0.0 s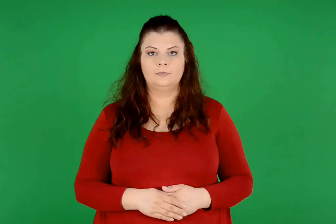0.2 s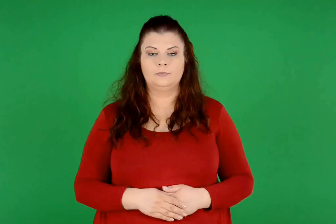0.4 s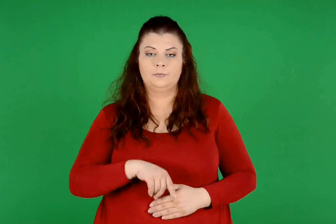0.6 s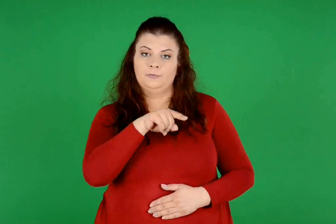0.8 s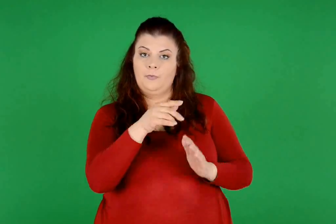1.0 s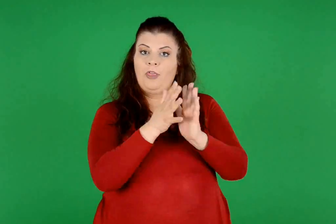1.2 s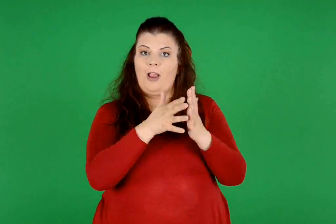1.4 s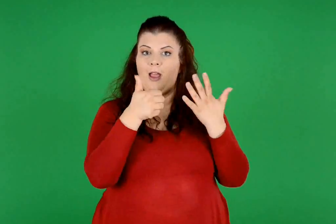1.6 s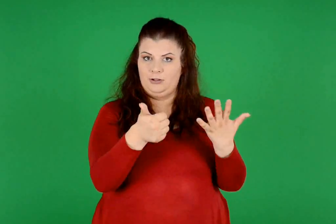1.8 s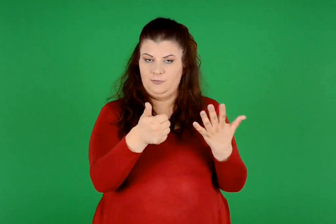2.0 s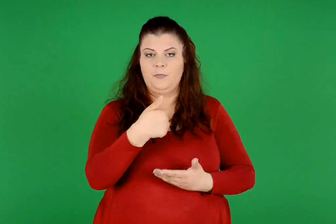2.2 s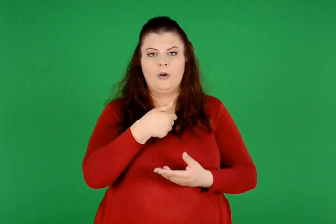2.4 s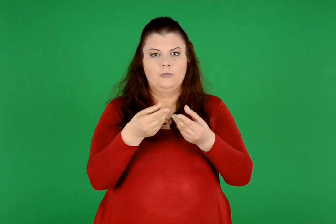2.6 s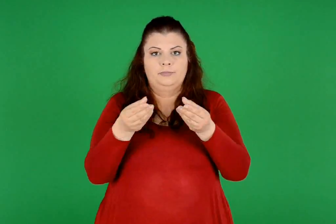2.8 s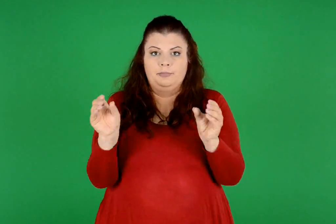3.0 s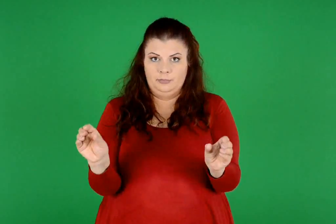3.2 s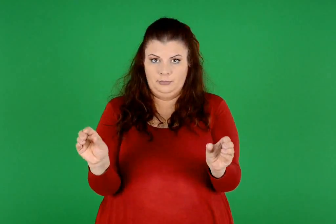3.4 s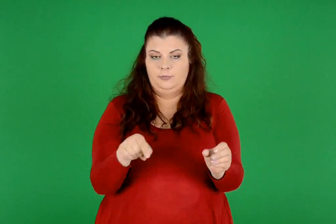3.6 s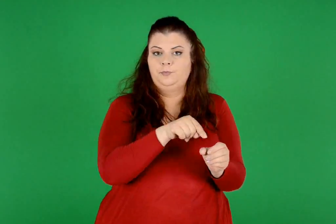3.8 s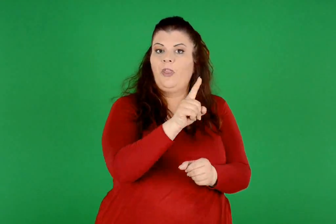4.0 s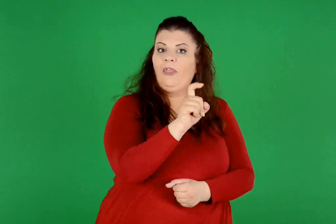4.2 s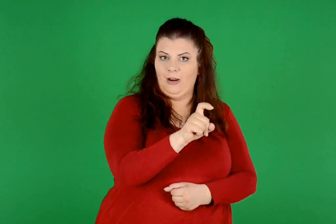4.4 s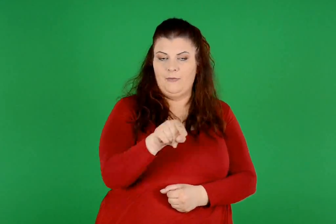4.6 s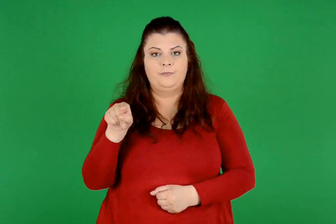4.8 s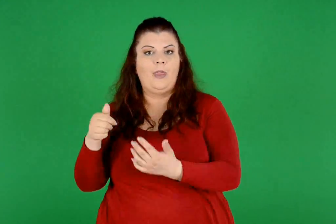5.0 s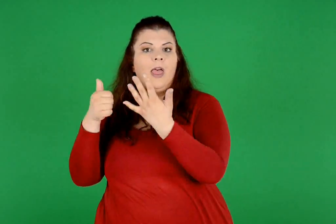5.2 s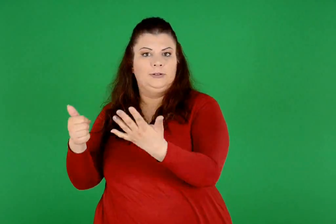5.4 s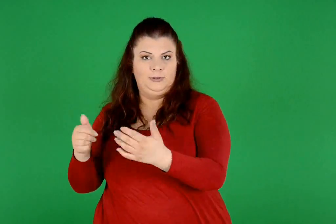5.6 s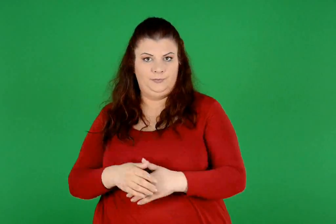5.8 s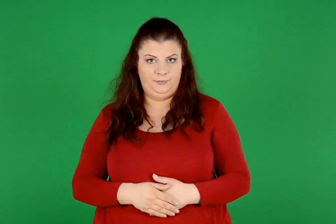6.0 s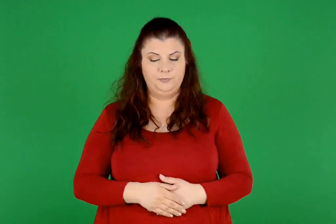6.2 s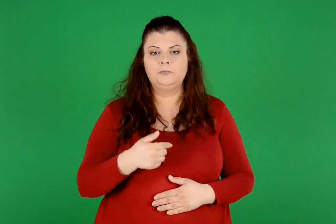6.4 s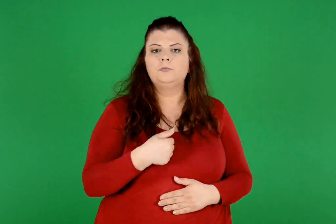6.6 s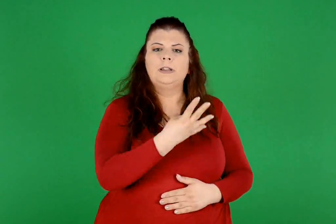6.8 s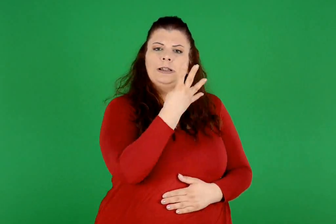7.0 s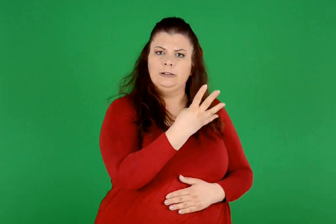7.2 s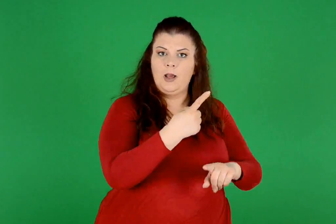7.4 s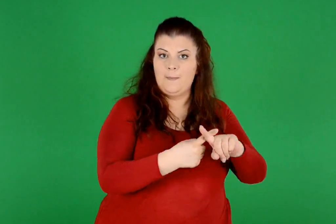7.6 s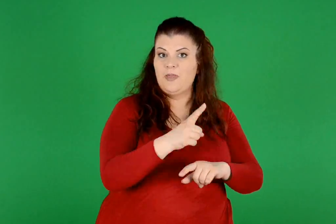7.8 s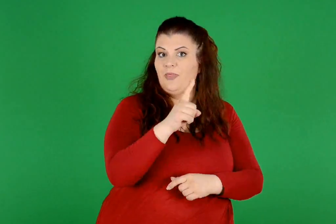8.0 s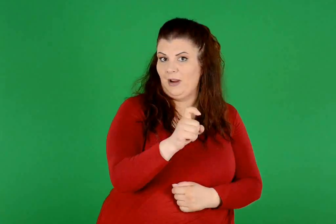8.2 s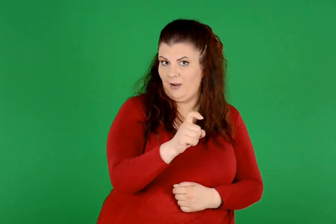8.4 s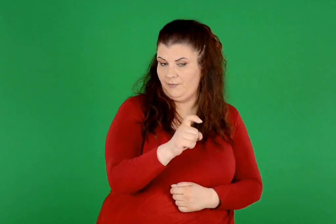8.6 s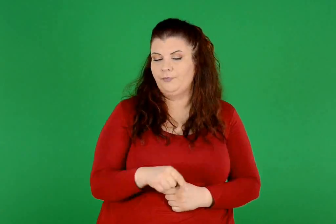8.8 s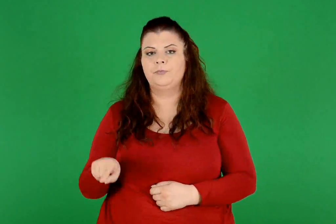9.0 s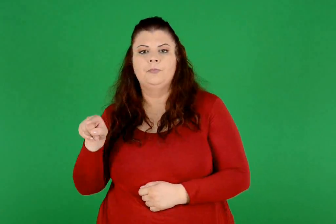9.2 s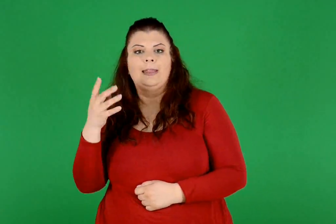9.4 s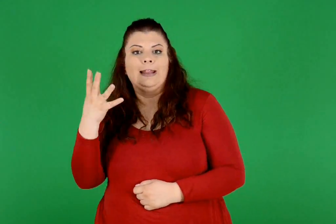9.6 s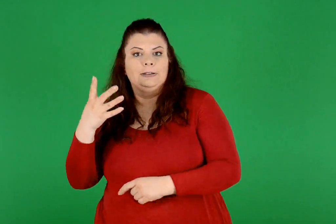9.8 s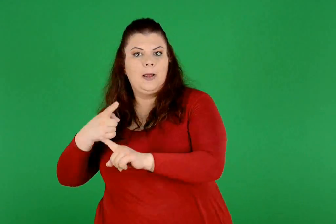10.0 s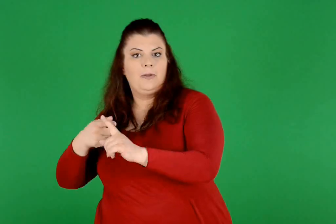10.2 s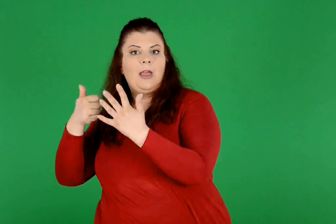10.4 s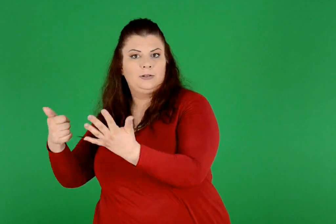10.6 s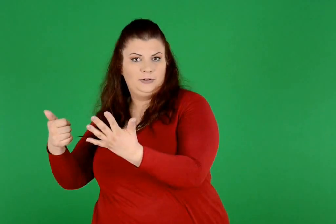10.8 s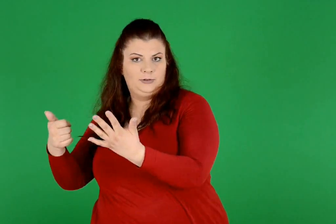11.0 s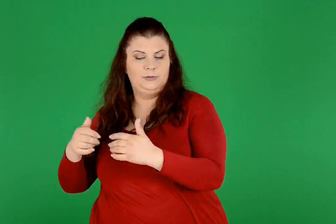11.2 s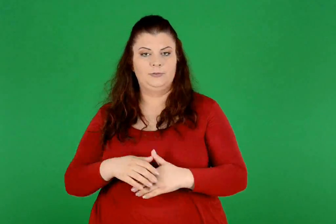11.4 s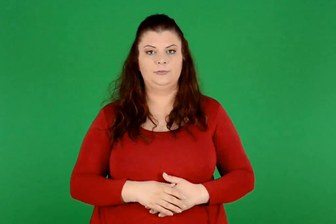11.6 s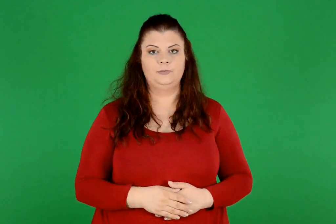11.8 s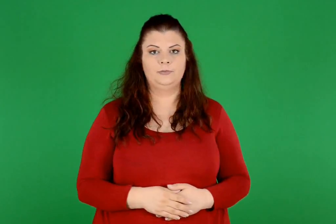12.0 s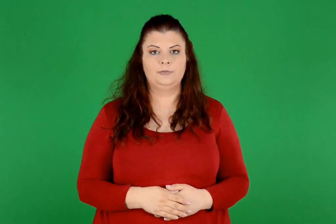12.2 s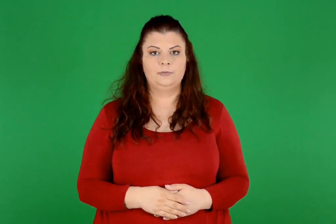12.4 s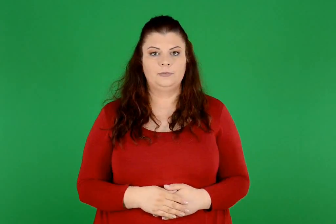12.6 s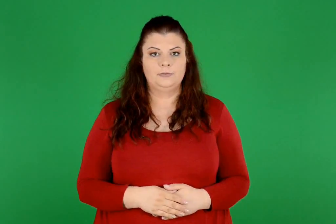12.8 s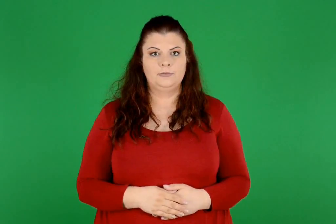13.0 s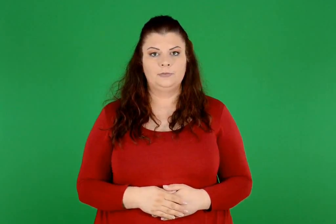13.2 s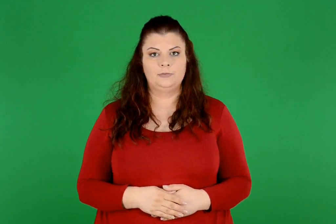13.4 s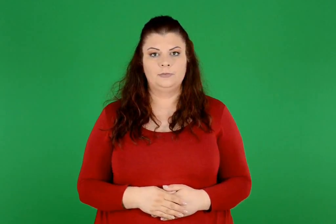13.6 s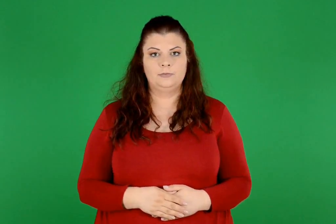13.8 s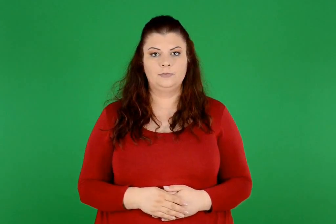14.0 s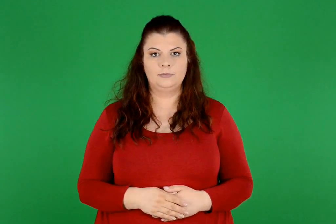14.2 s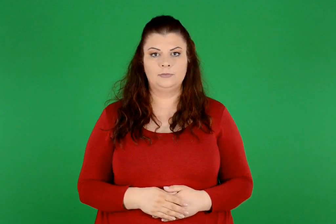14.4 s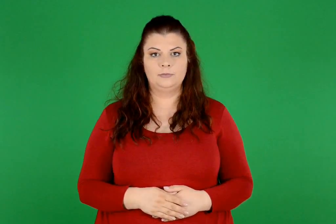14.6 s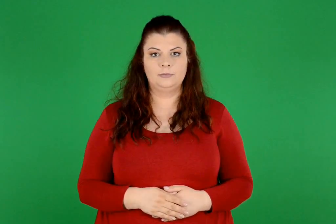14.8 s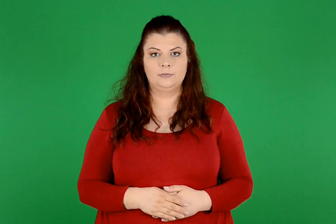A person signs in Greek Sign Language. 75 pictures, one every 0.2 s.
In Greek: χωρίζω το 16 σε 10 και 6. πολλαπλασιάζω χωριστά το 10 με το 4 4 x 10 και το 6 με το 4 4 x 6
